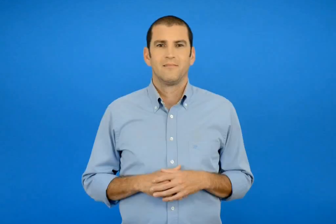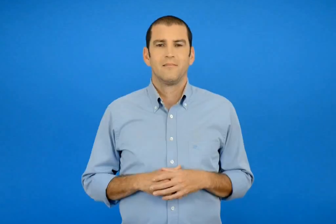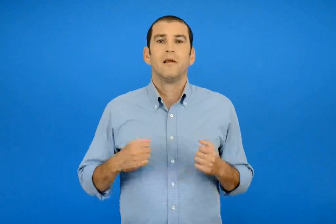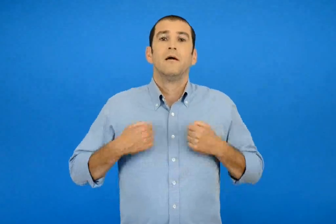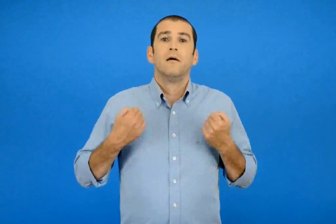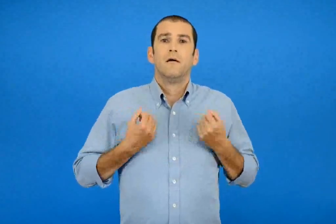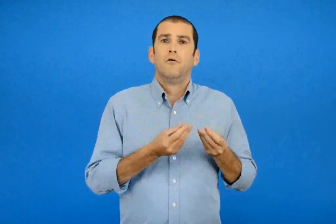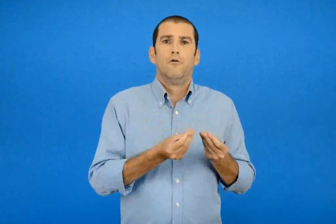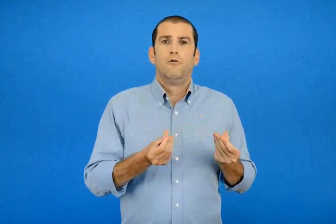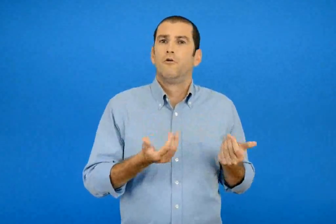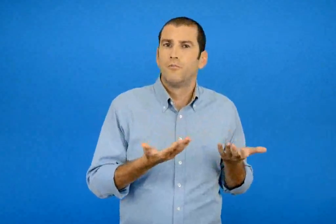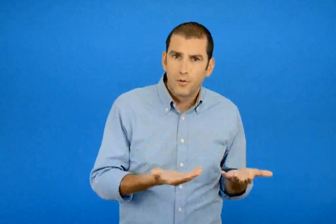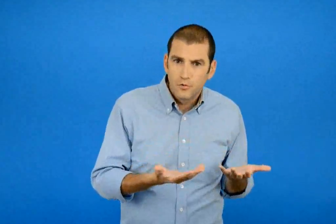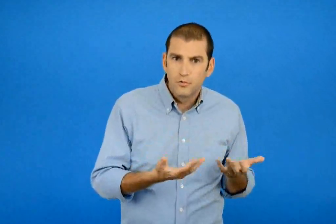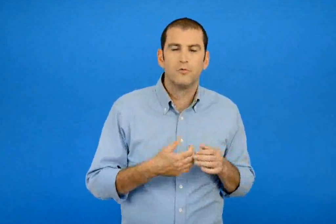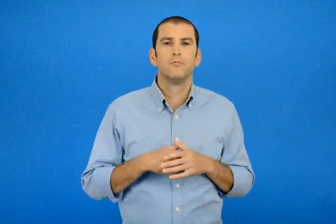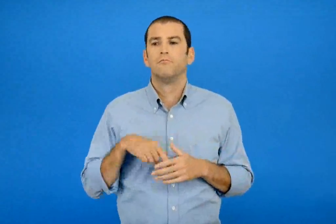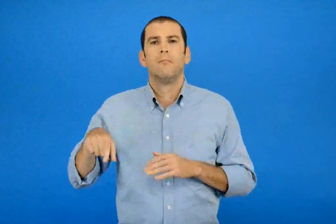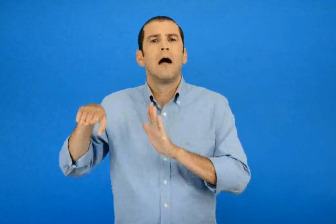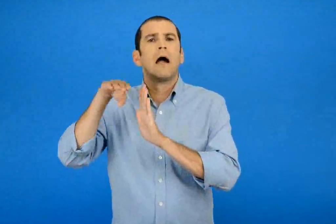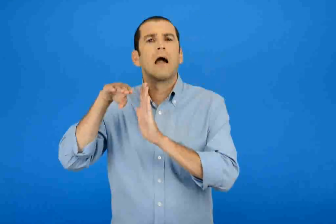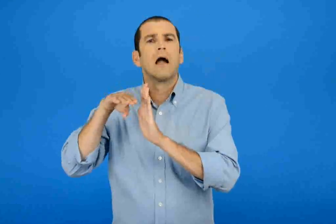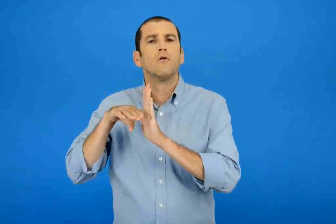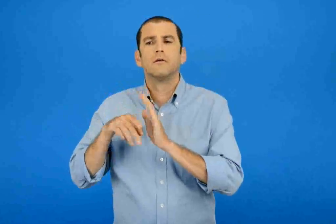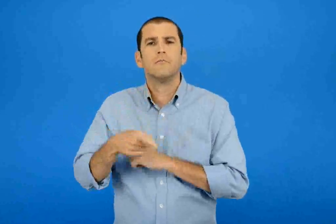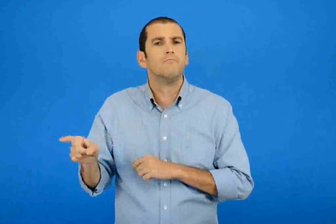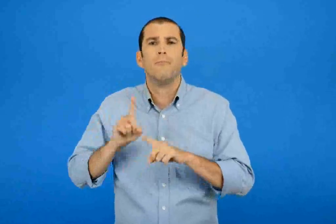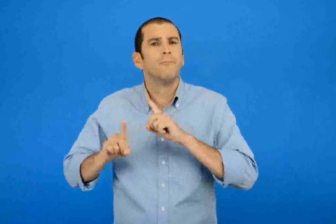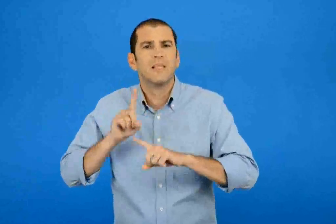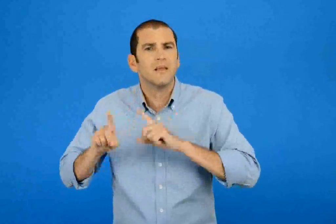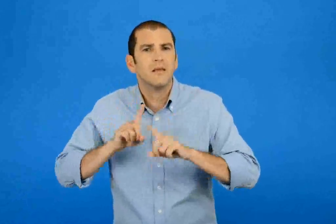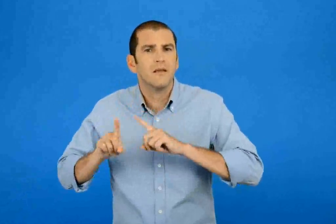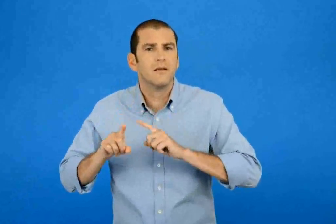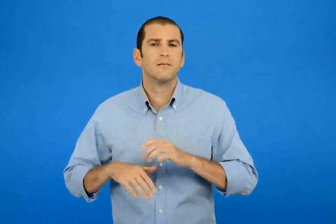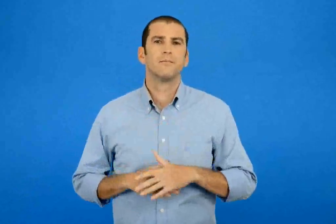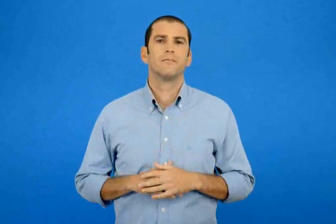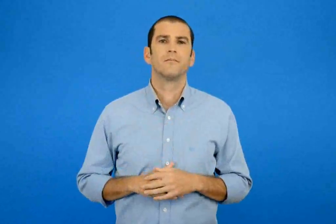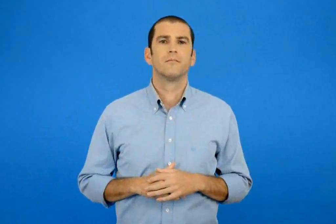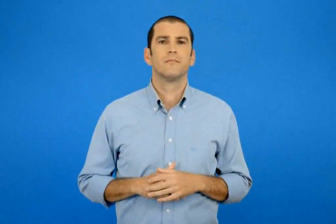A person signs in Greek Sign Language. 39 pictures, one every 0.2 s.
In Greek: πως παίζεται ; ποιοι είναι οι κανόνες του ;
